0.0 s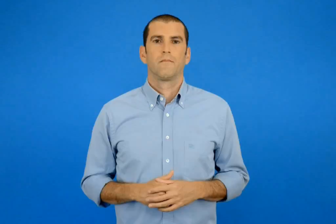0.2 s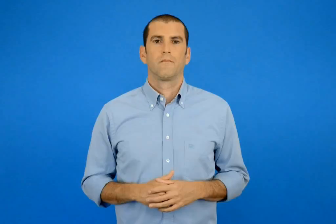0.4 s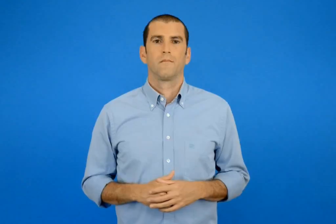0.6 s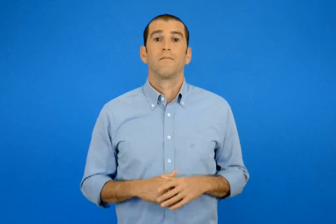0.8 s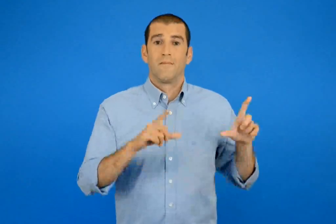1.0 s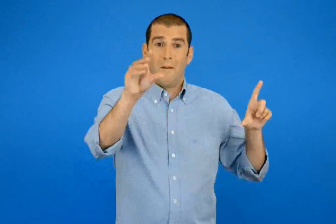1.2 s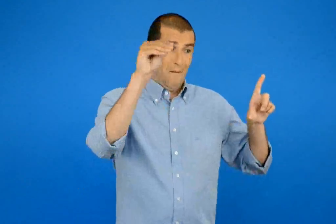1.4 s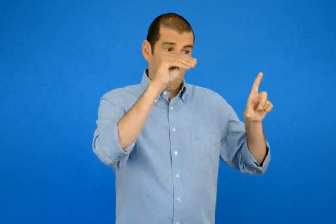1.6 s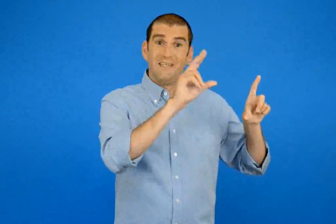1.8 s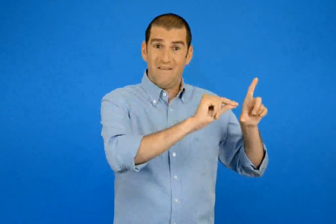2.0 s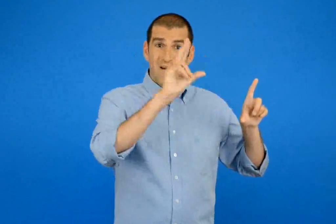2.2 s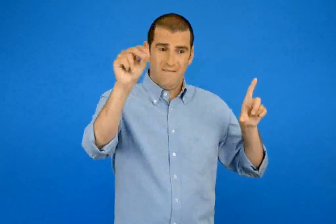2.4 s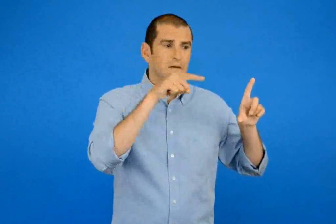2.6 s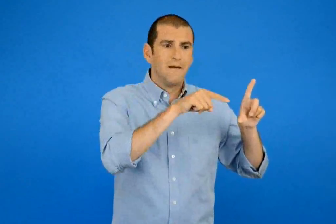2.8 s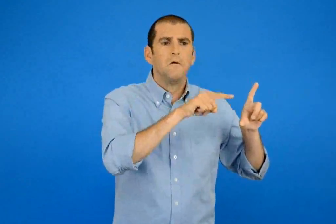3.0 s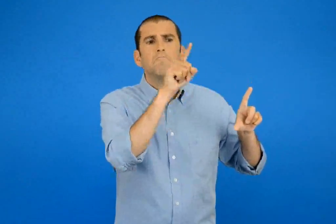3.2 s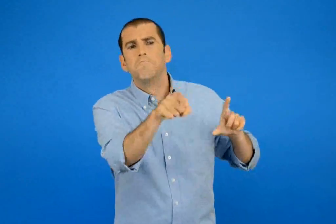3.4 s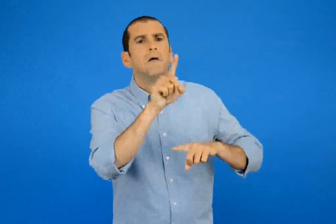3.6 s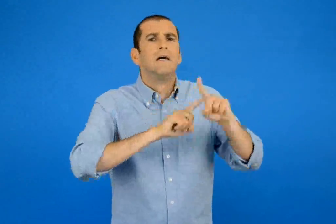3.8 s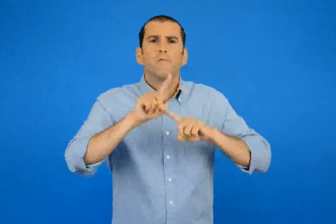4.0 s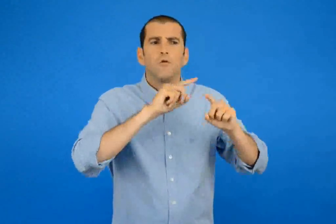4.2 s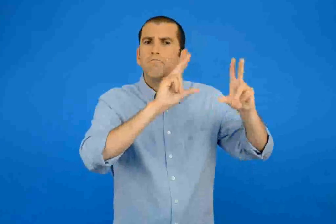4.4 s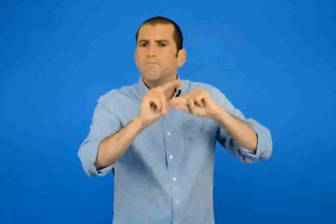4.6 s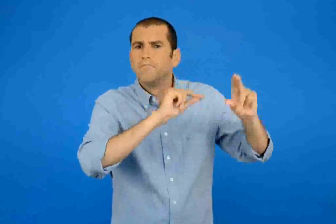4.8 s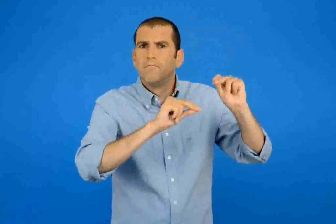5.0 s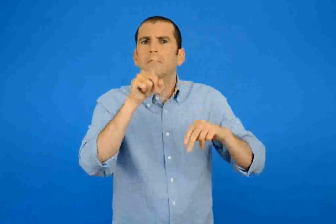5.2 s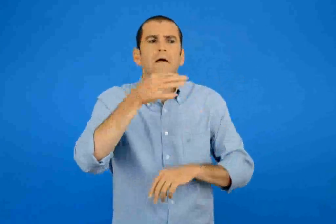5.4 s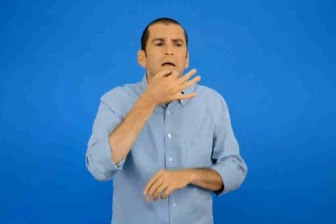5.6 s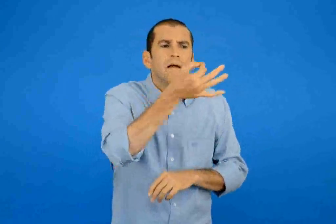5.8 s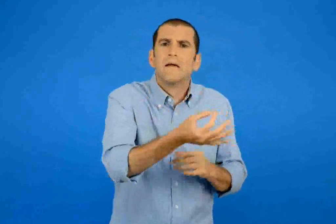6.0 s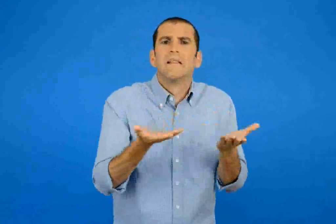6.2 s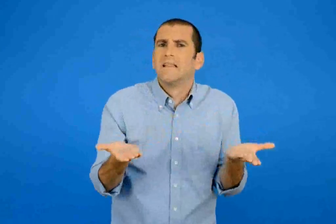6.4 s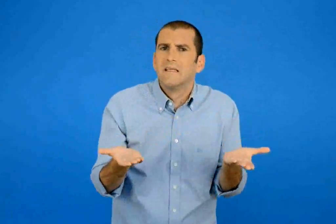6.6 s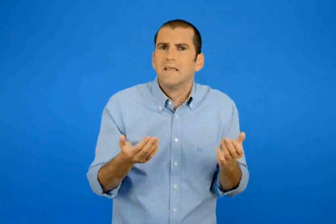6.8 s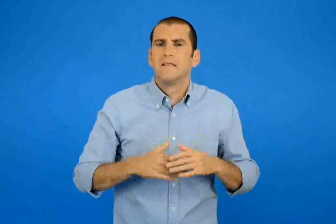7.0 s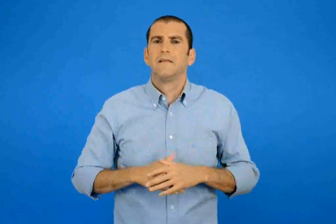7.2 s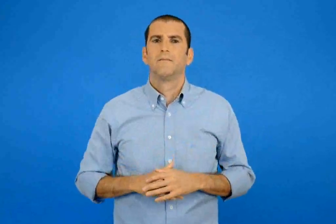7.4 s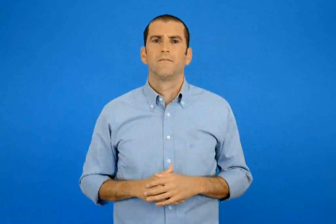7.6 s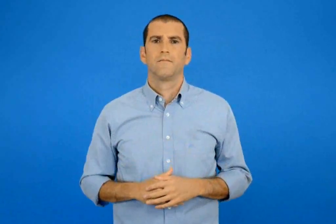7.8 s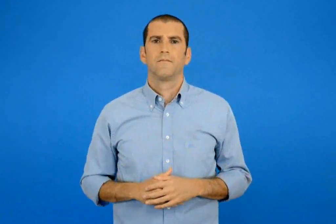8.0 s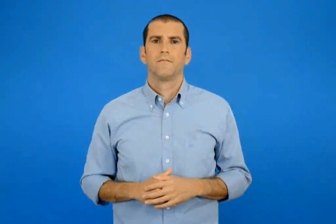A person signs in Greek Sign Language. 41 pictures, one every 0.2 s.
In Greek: σε ποιόν θα μιλούσες και τι θα του έλεγες ;
